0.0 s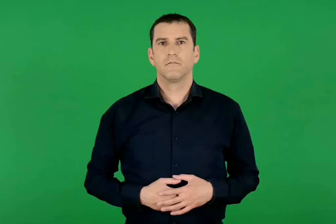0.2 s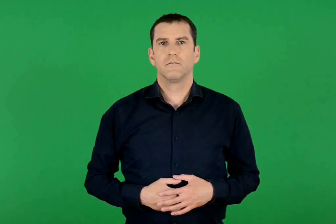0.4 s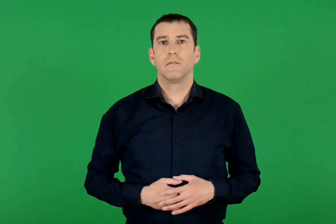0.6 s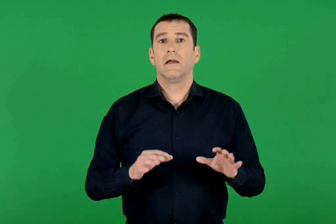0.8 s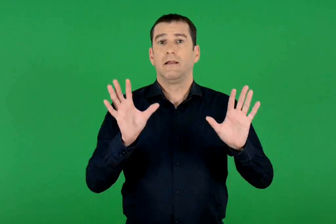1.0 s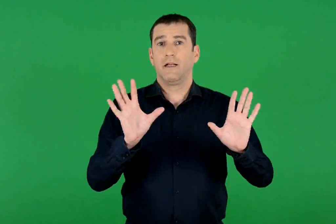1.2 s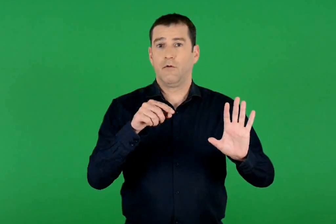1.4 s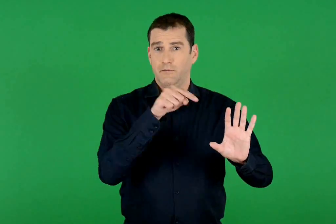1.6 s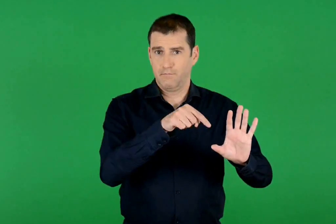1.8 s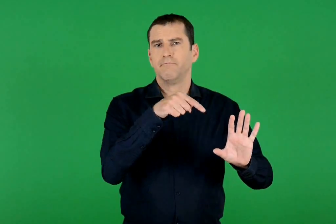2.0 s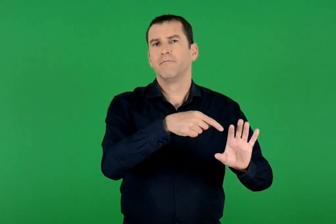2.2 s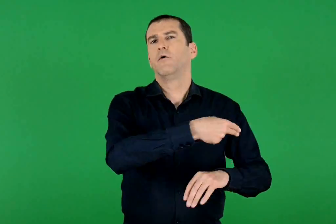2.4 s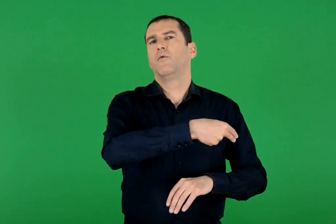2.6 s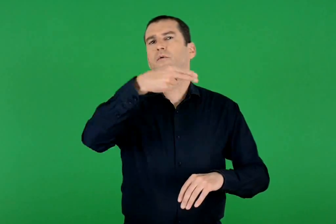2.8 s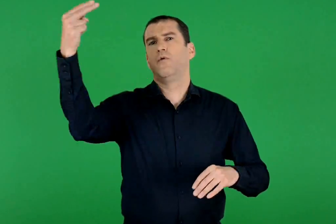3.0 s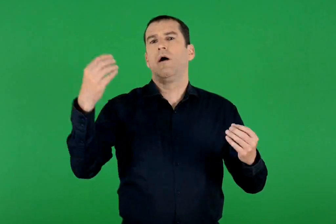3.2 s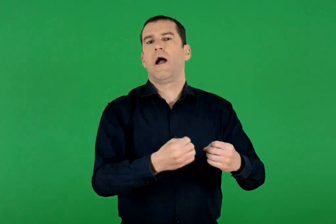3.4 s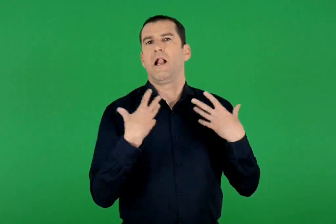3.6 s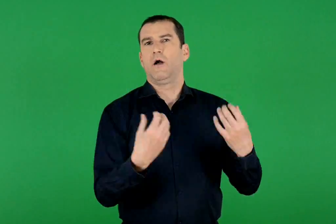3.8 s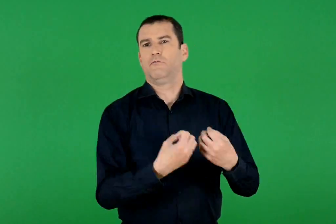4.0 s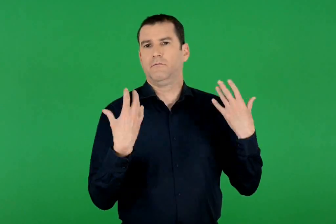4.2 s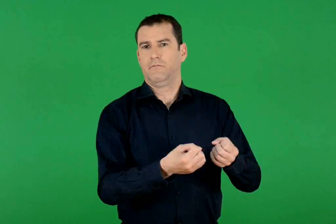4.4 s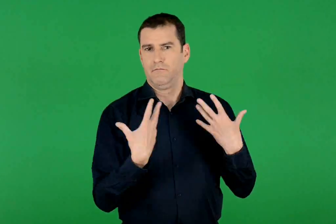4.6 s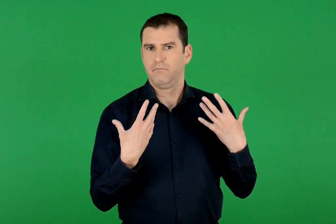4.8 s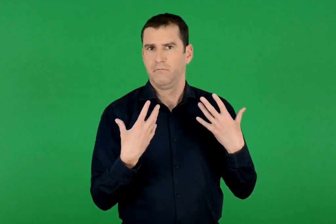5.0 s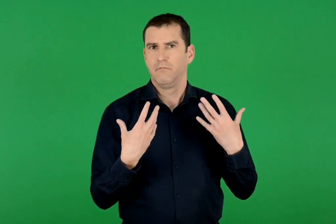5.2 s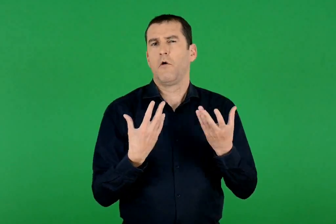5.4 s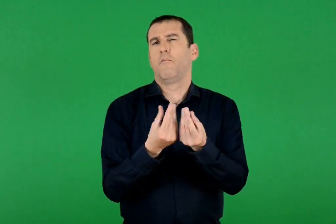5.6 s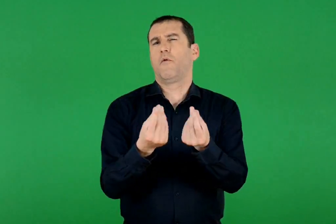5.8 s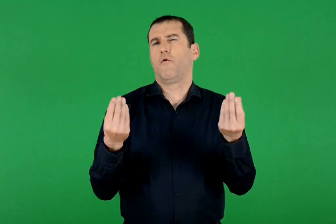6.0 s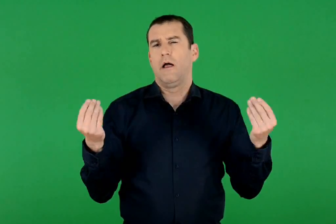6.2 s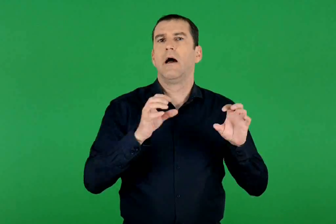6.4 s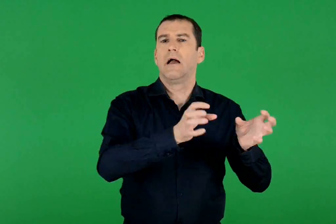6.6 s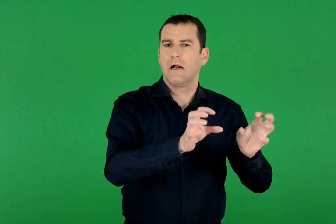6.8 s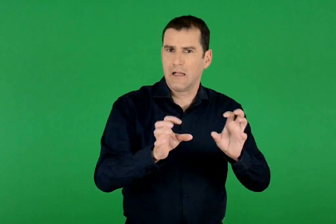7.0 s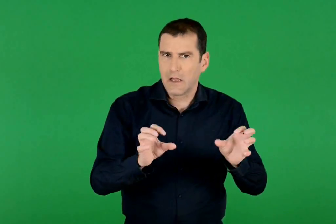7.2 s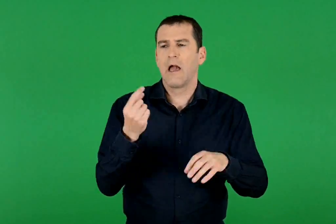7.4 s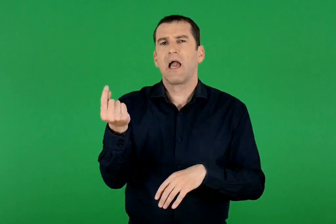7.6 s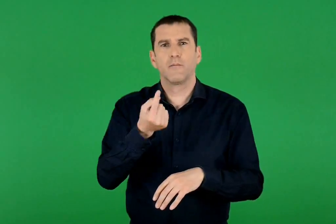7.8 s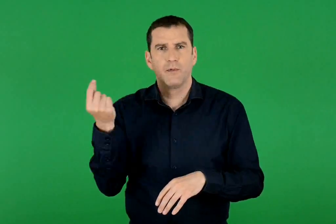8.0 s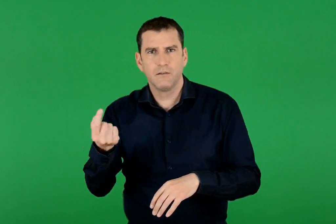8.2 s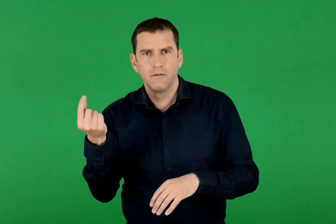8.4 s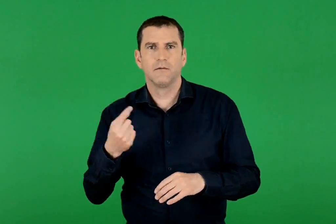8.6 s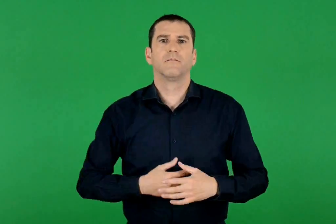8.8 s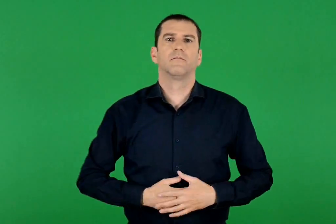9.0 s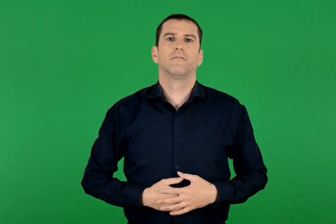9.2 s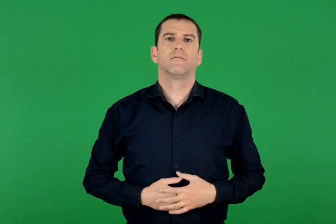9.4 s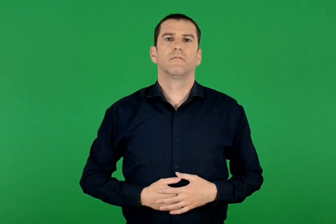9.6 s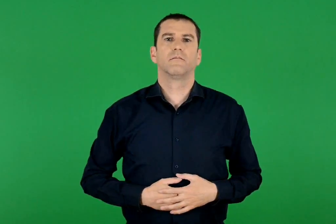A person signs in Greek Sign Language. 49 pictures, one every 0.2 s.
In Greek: η τηλεόραση είναι ένα δημοφιλές μέσο ενημέρωσης. υπάρχουν πολλά κανάλια και πολλές εκπομπές
